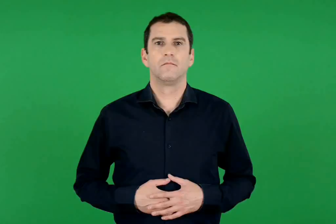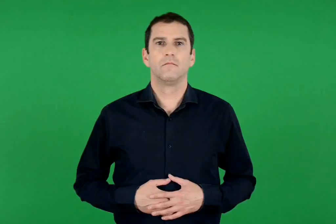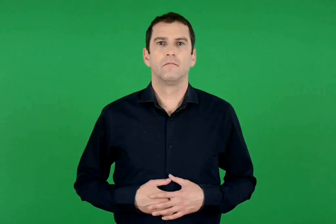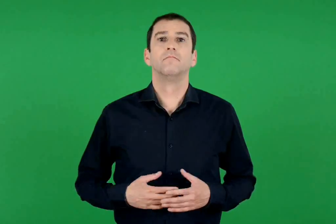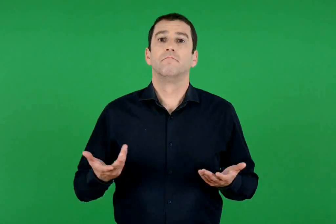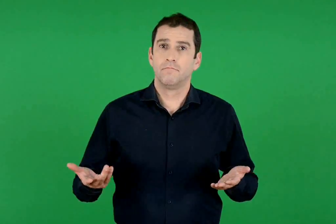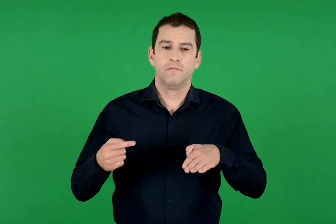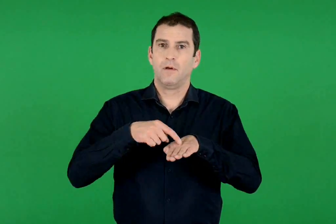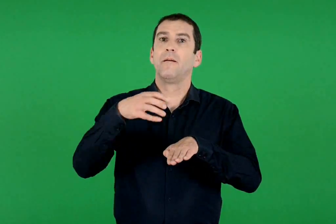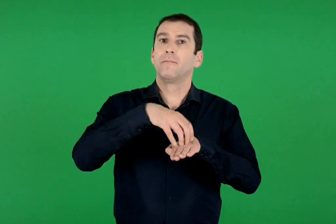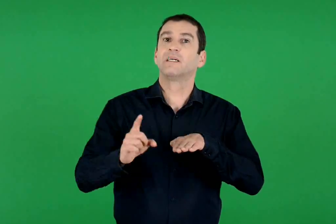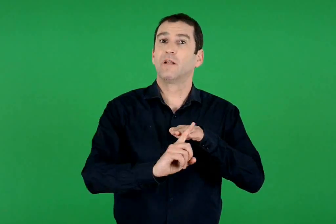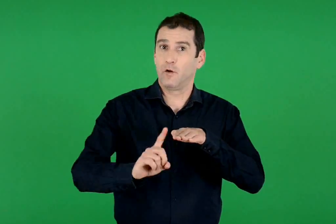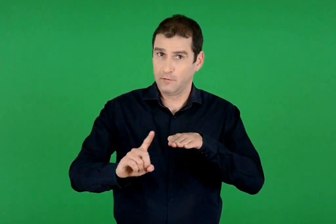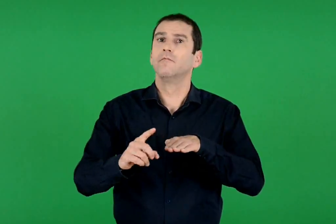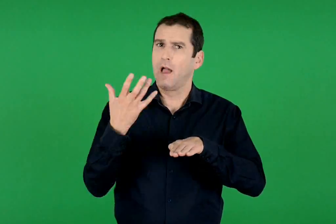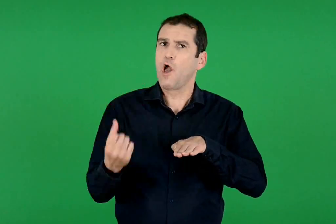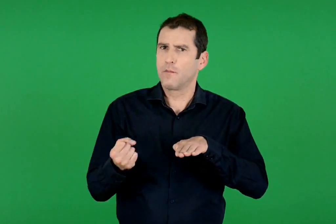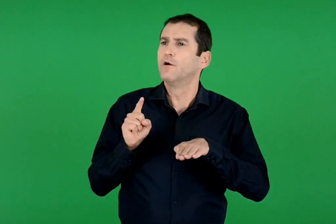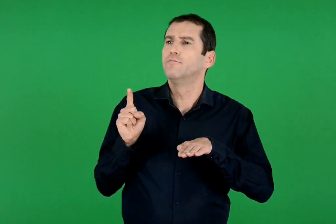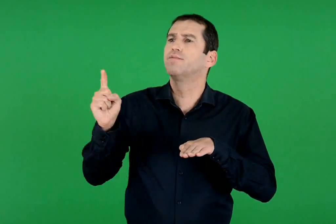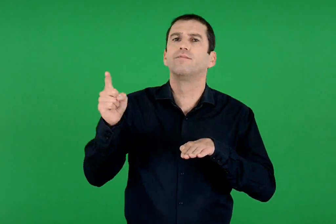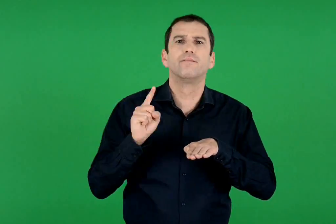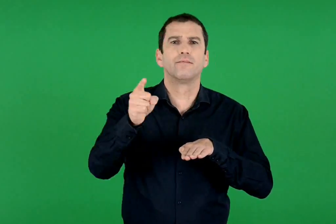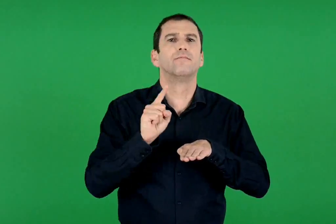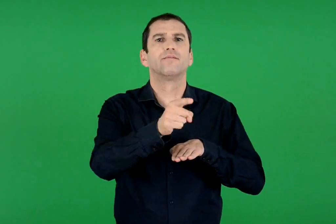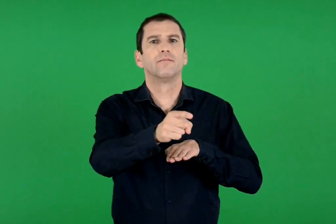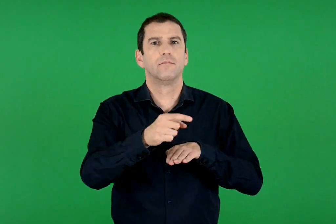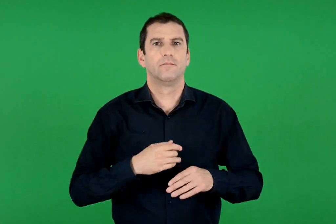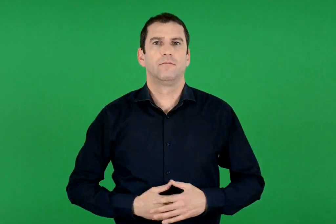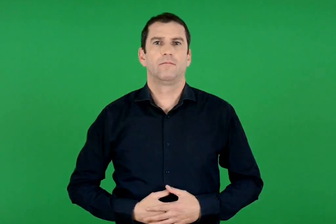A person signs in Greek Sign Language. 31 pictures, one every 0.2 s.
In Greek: έτσι έχουμε μέσα μεταφοράς που ταξιδεύουν:
